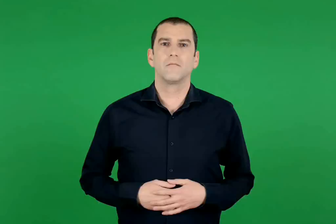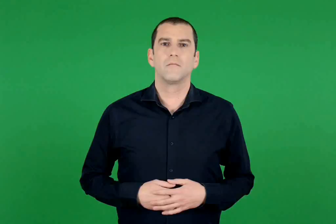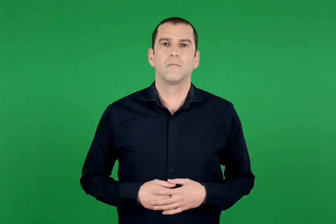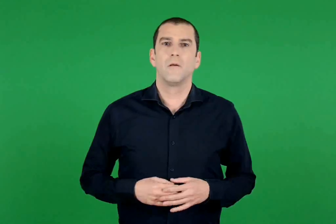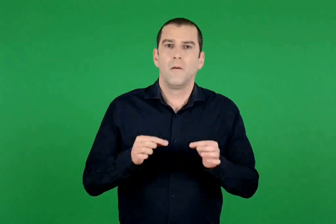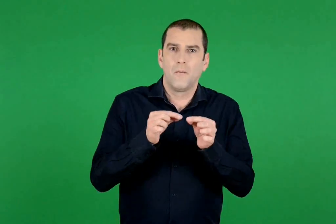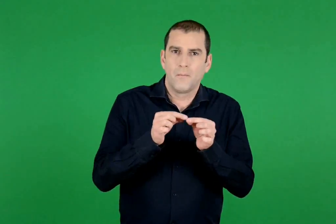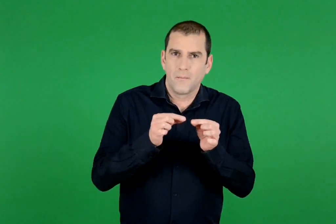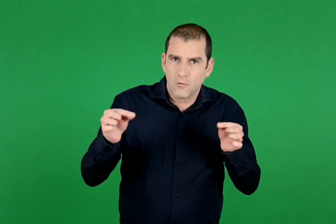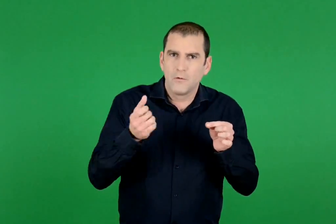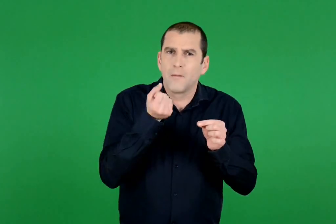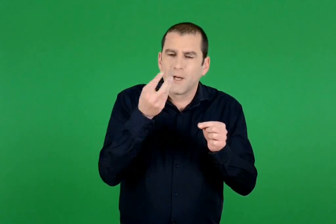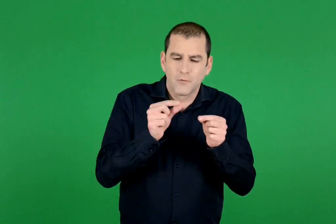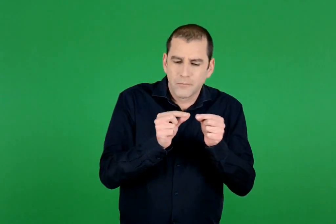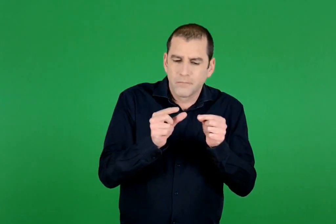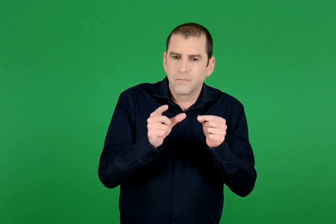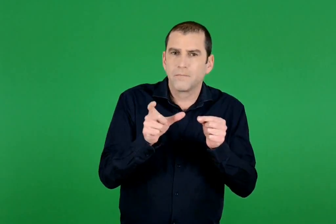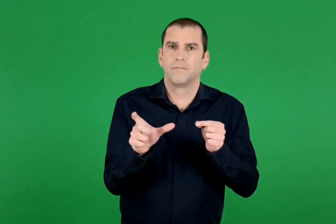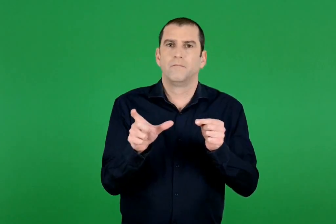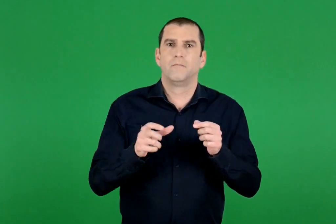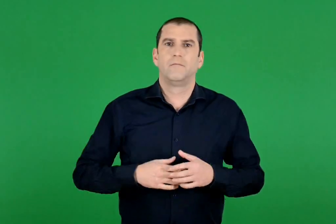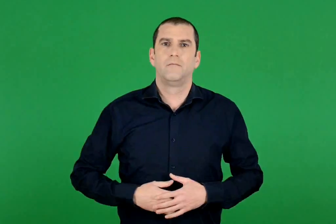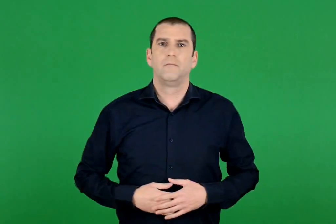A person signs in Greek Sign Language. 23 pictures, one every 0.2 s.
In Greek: μετρήσεις μήκους
